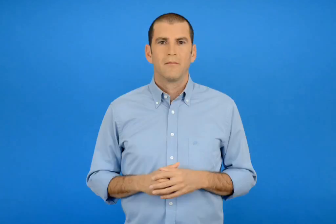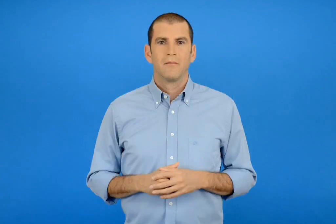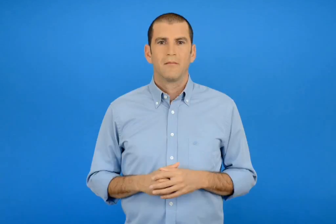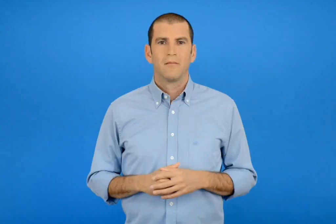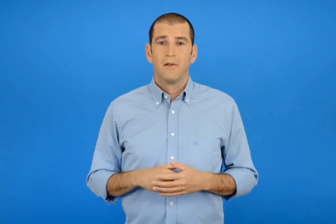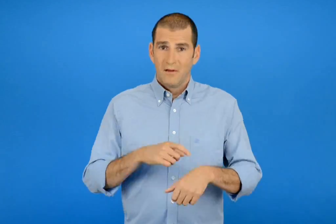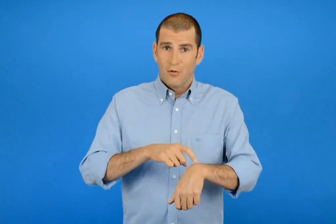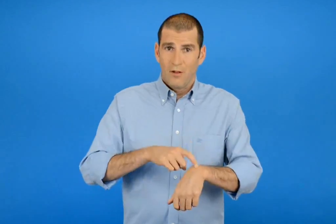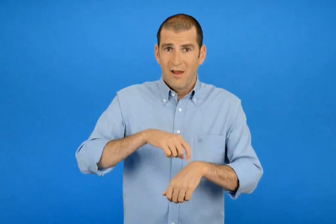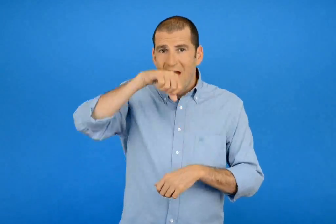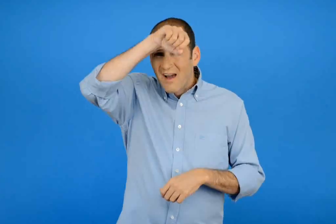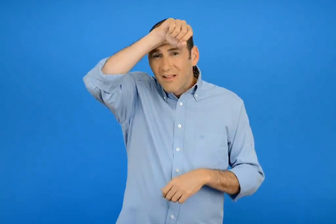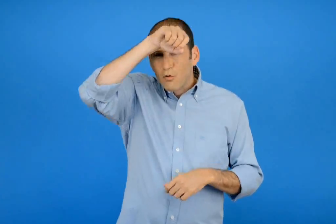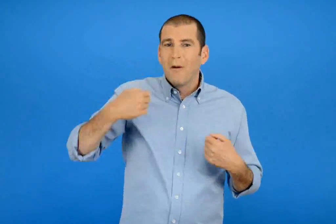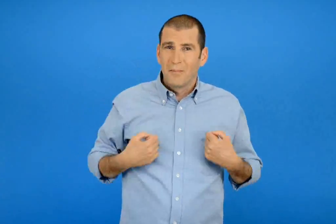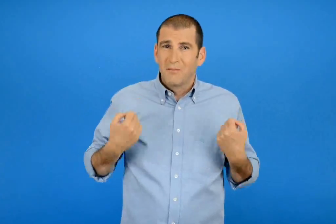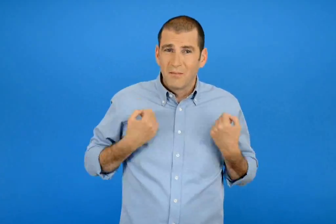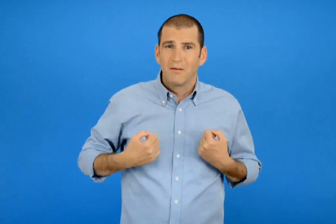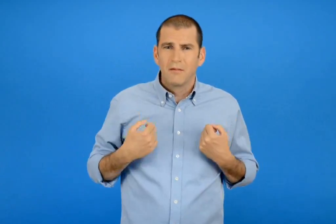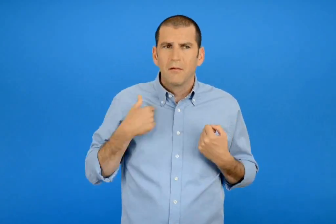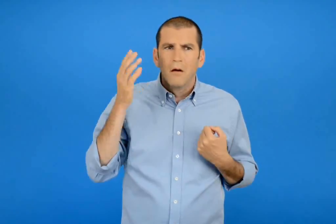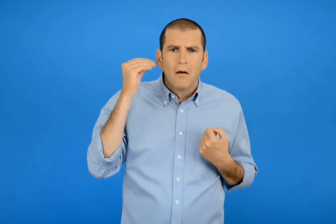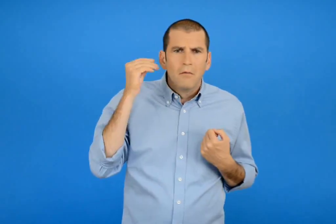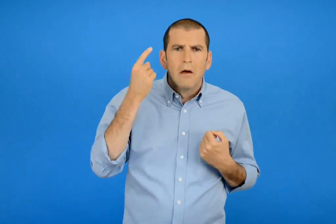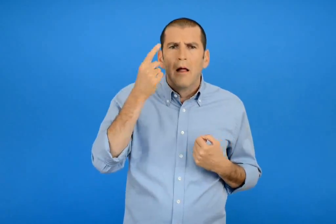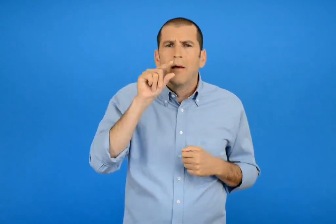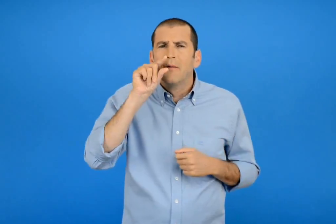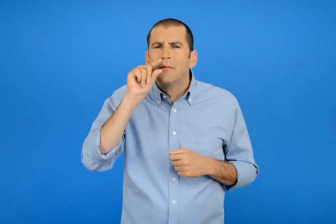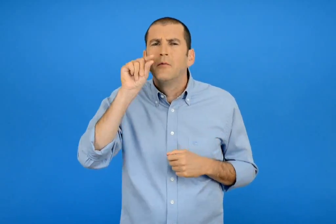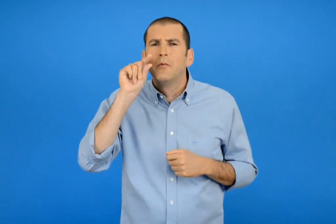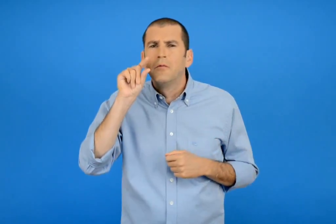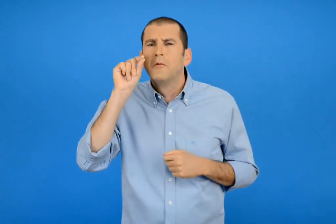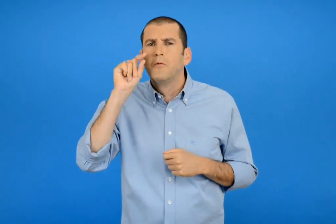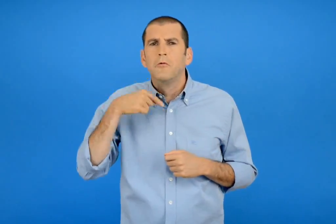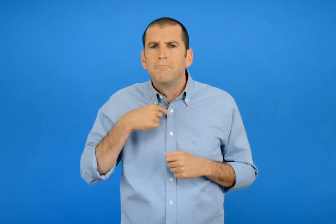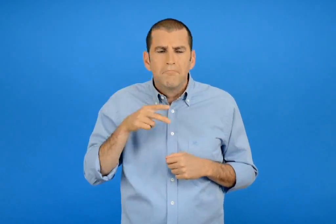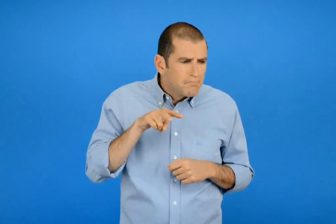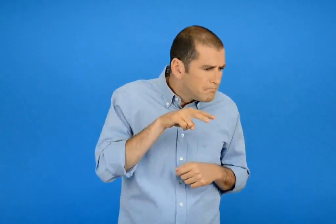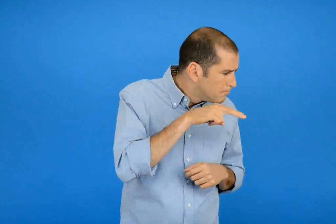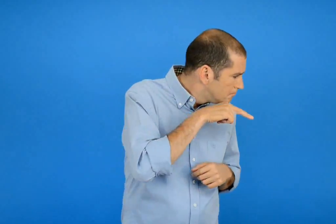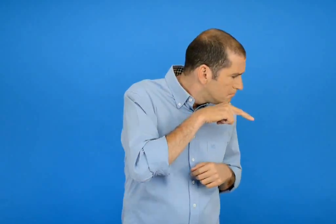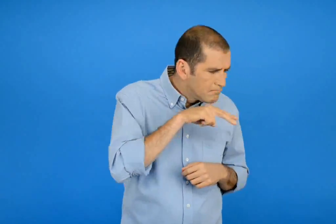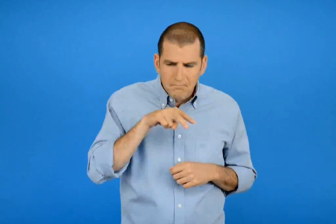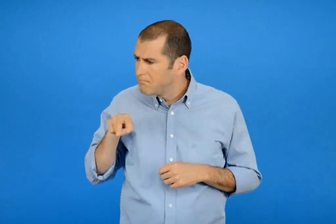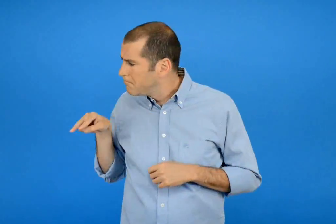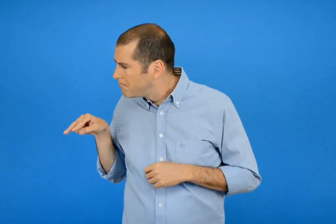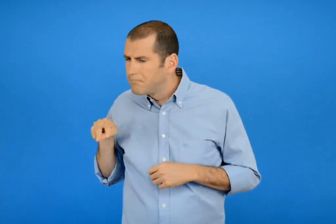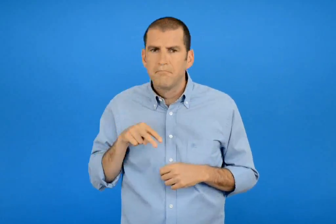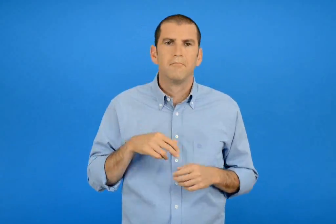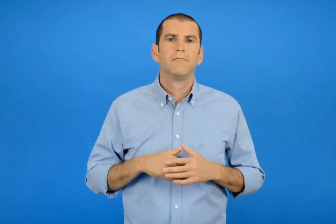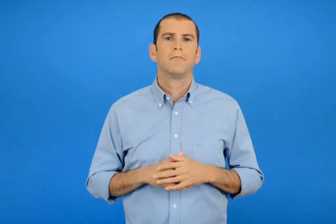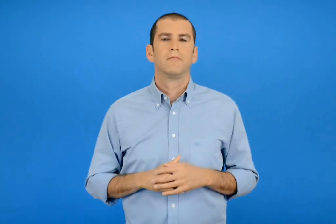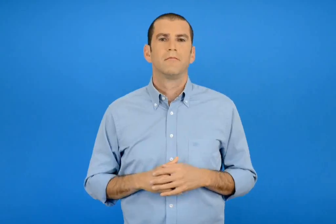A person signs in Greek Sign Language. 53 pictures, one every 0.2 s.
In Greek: την ώρα που παίζαμε κρυφτό άκουσα ένα σιγανό τσιου τσιου κοίταξα γύρω μου
